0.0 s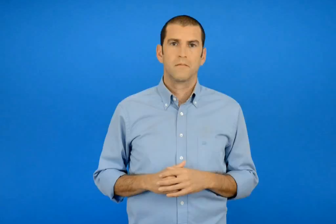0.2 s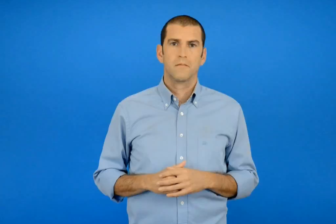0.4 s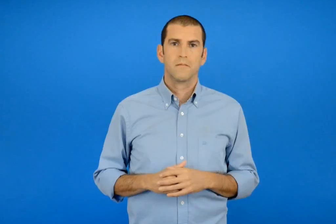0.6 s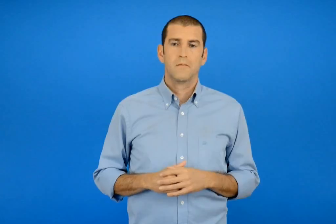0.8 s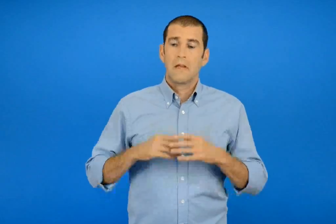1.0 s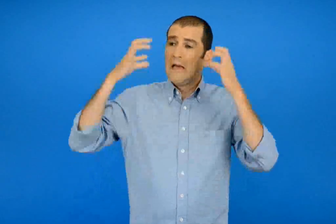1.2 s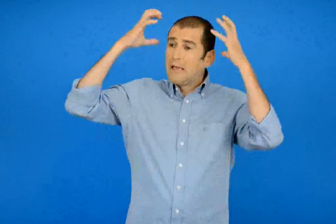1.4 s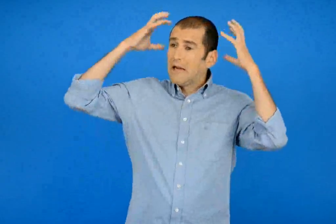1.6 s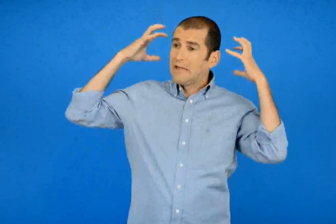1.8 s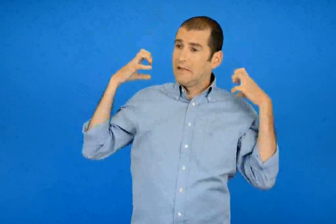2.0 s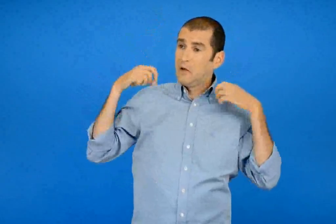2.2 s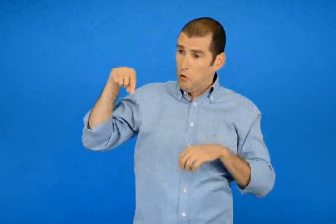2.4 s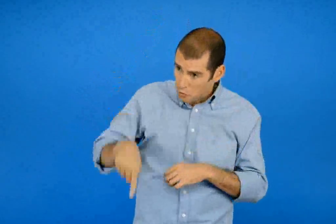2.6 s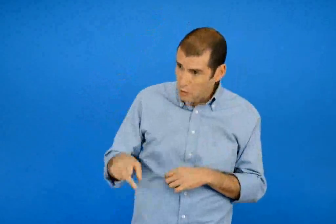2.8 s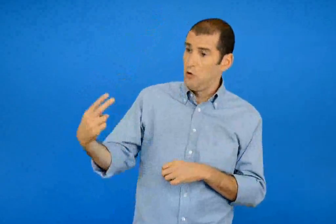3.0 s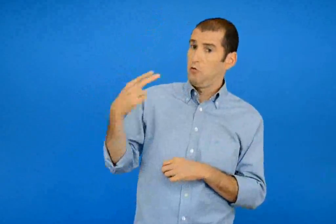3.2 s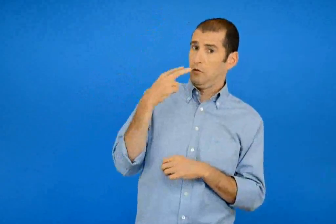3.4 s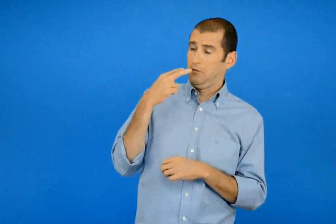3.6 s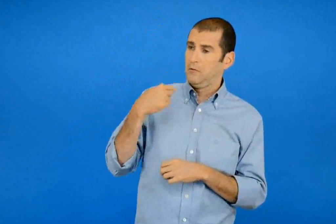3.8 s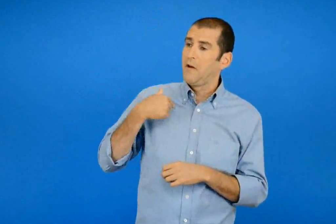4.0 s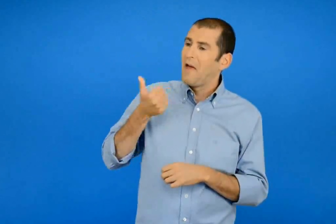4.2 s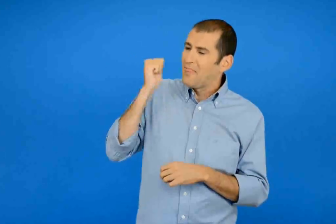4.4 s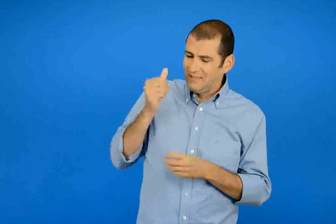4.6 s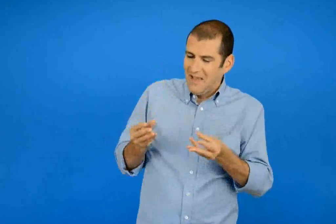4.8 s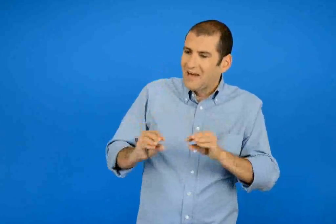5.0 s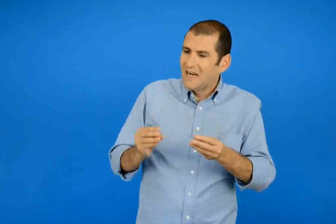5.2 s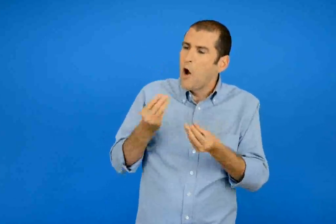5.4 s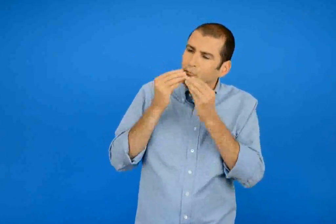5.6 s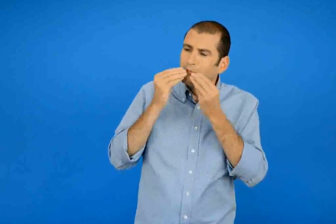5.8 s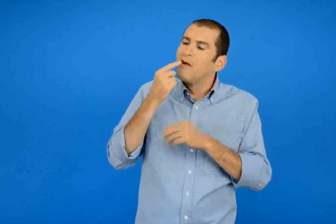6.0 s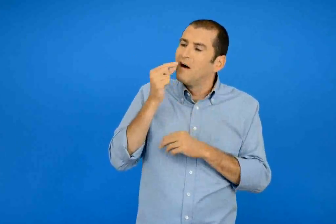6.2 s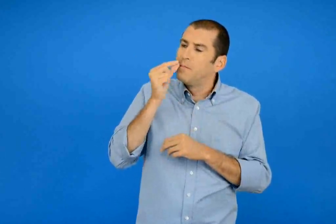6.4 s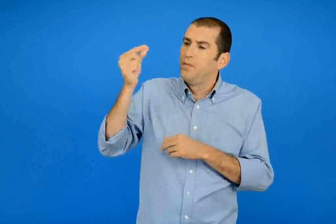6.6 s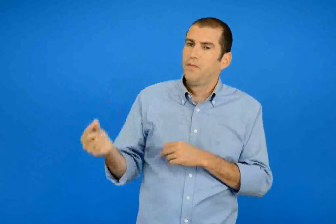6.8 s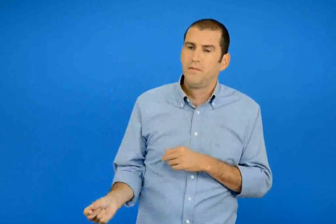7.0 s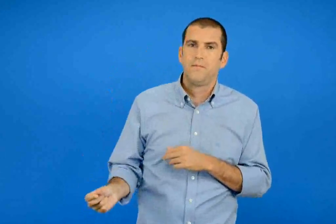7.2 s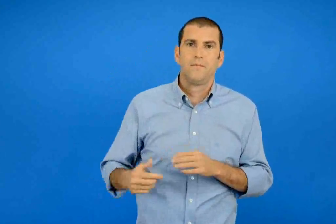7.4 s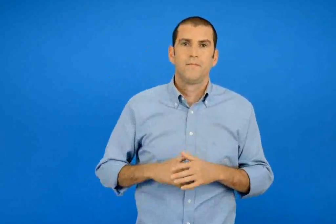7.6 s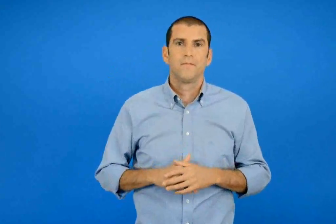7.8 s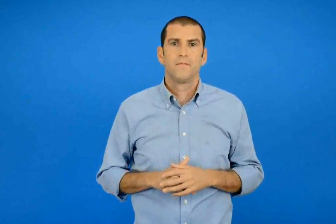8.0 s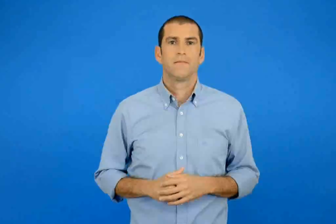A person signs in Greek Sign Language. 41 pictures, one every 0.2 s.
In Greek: καλά τώρα το βλέπεις γαλήνη ; το δόντι μου βγήκε χτες καθώς έτρωγα κάστανα
